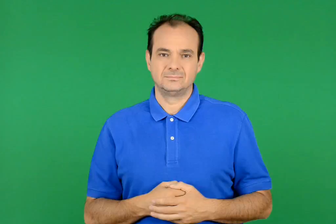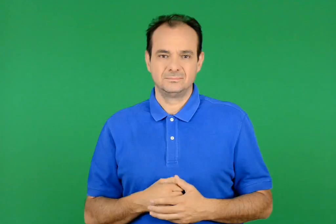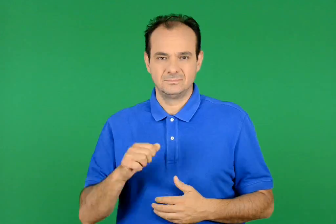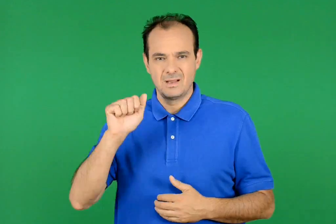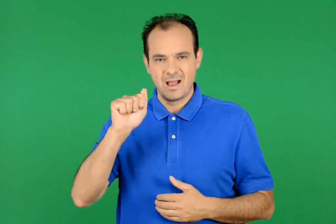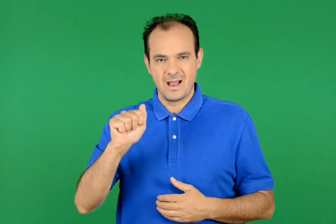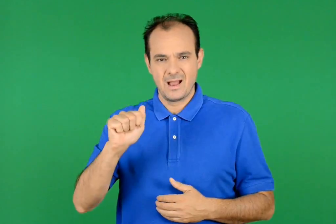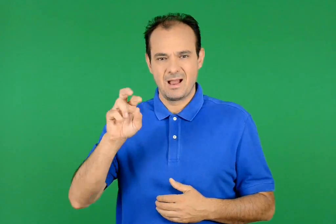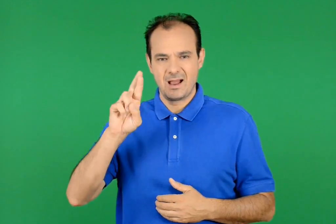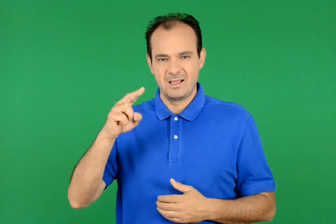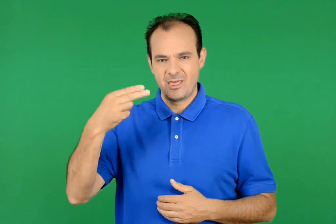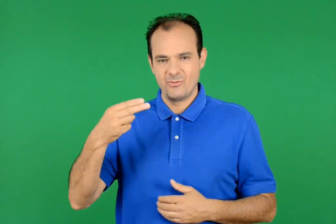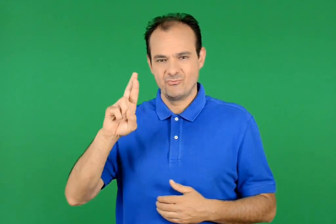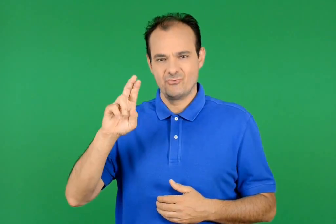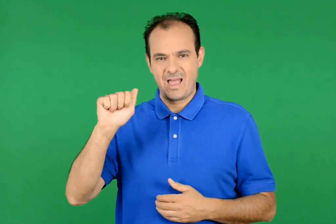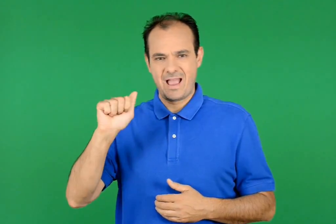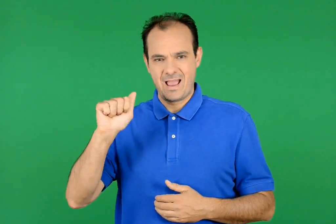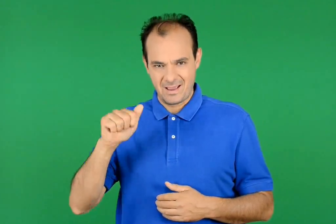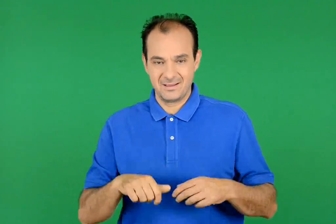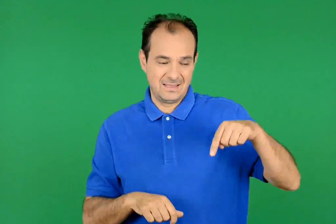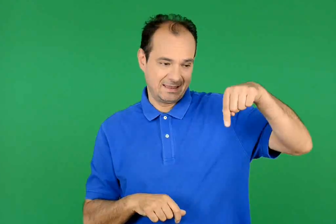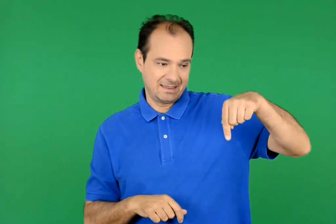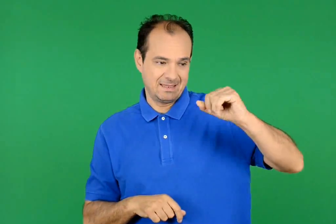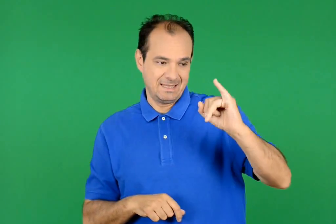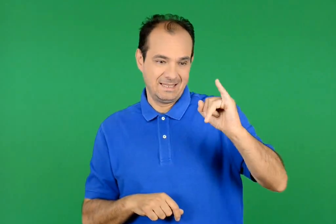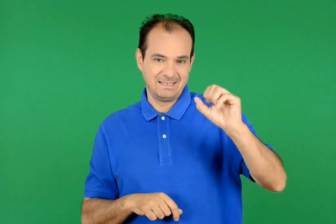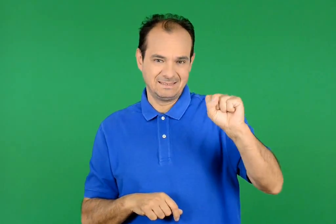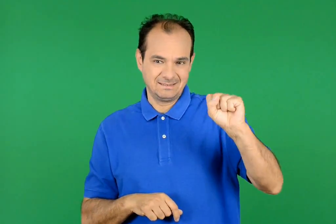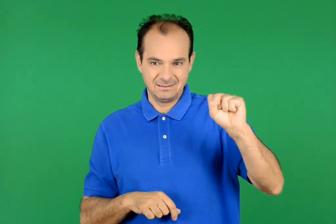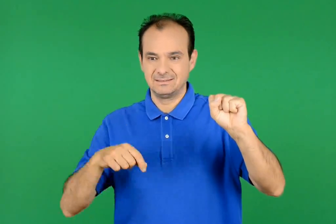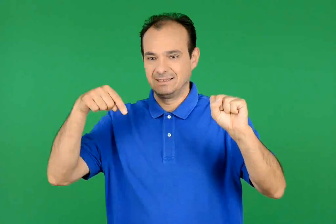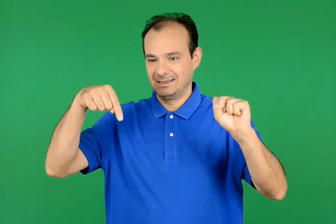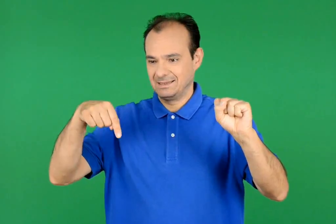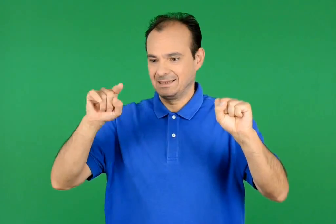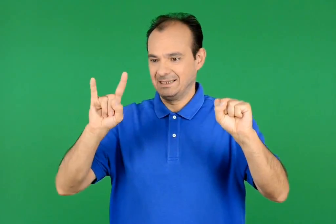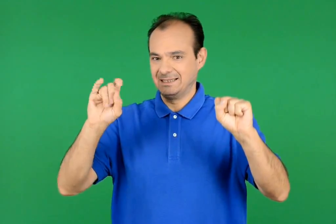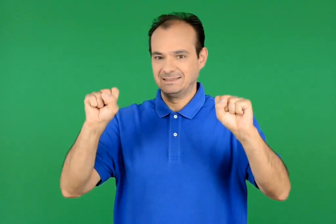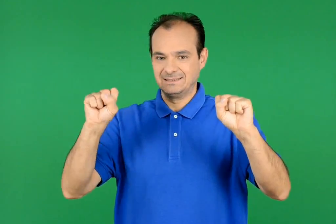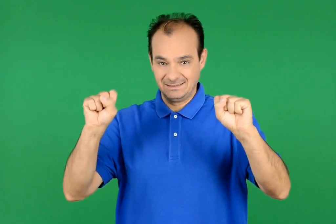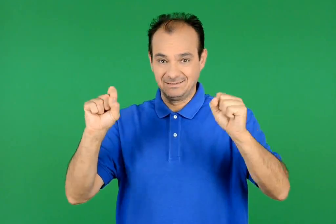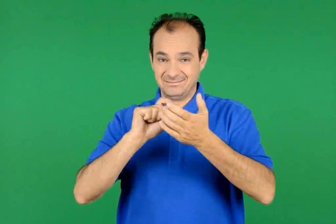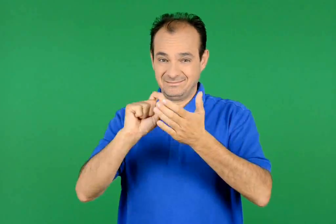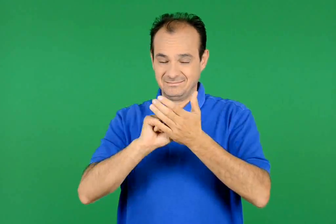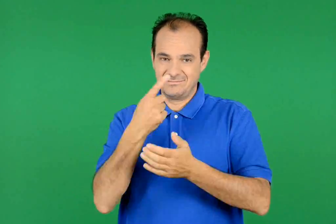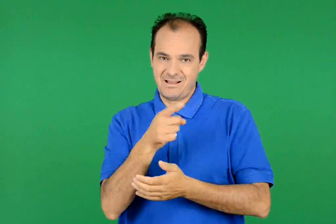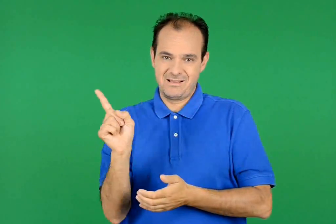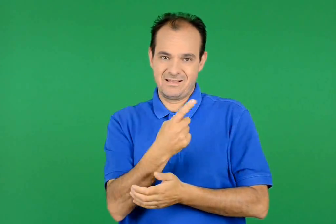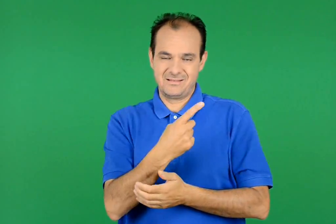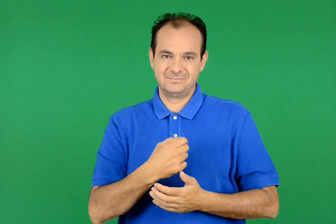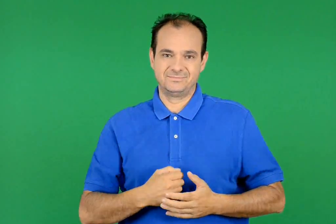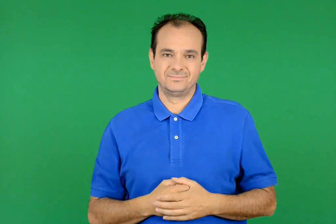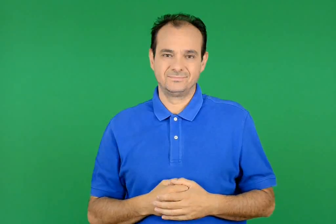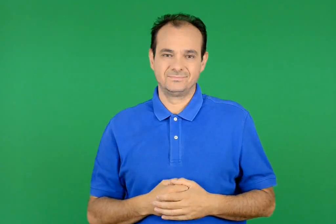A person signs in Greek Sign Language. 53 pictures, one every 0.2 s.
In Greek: τα άρθρα τις και της γράφονται διαφορετικά
